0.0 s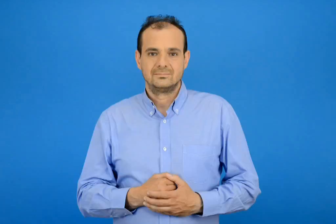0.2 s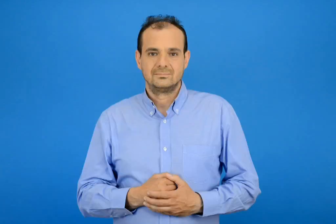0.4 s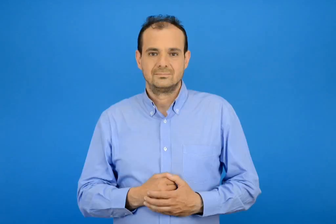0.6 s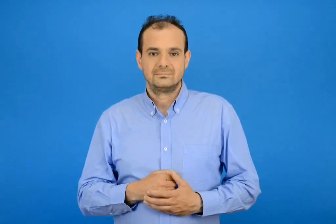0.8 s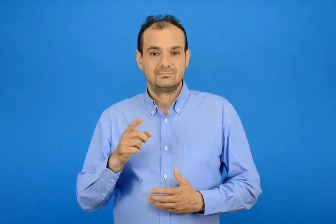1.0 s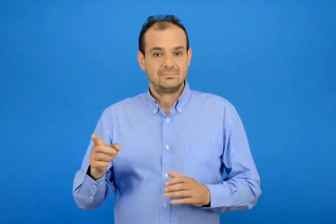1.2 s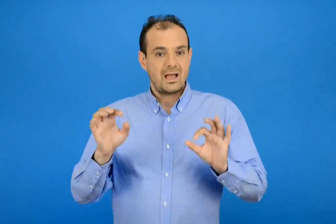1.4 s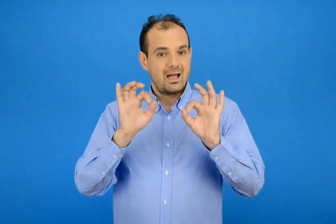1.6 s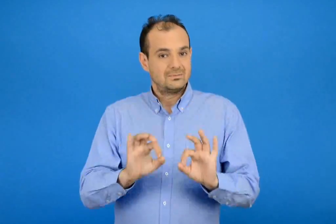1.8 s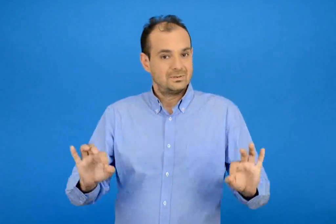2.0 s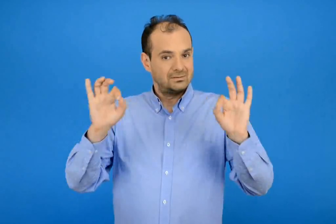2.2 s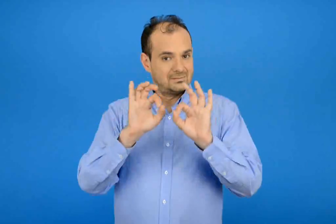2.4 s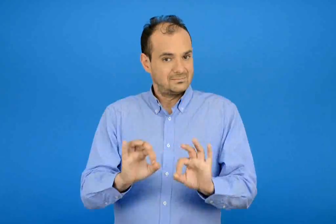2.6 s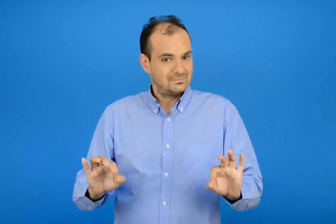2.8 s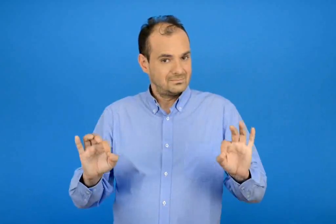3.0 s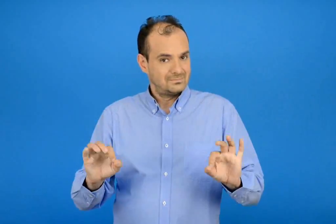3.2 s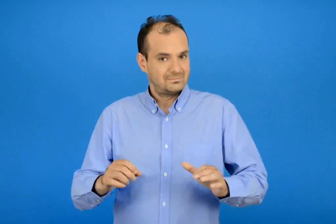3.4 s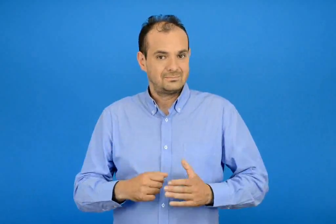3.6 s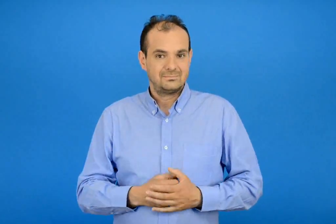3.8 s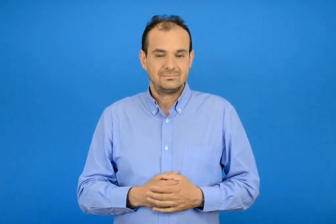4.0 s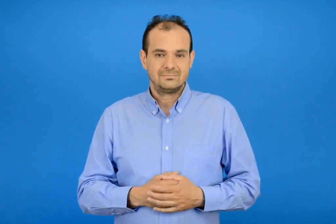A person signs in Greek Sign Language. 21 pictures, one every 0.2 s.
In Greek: ετοιμάζεται
